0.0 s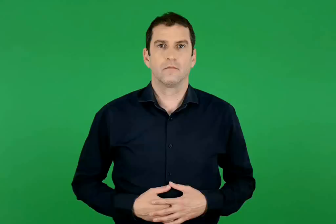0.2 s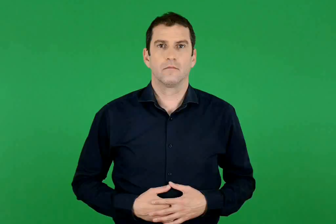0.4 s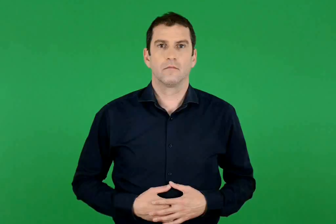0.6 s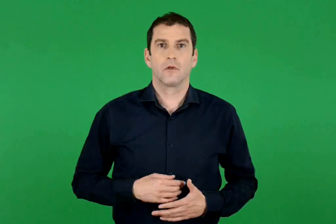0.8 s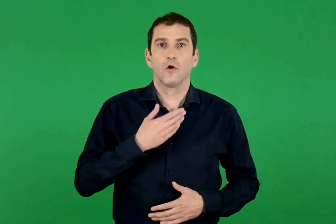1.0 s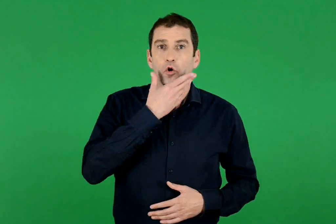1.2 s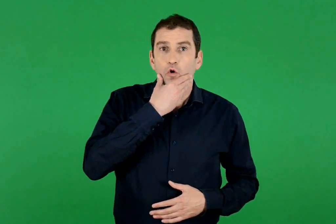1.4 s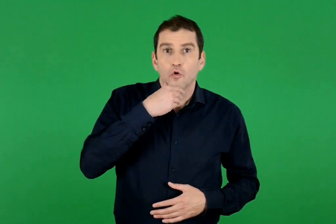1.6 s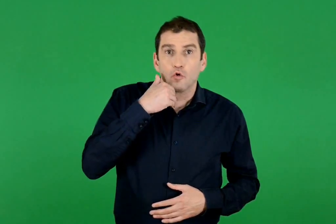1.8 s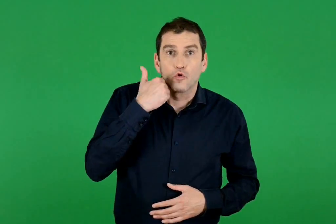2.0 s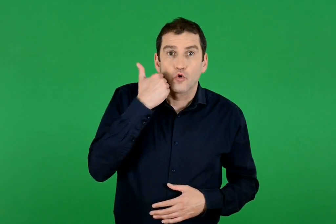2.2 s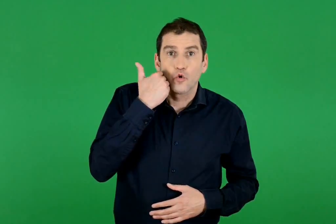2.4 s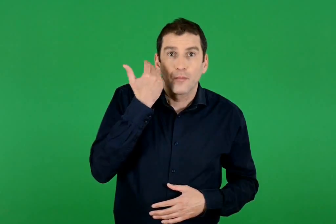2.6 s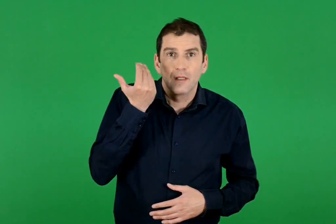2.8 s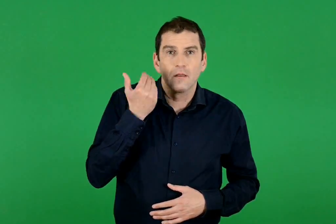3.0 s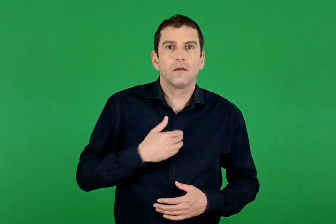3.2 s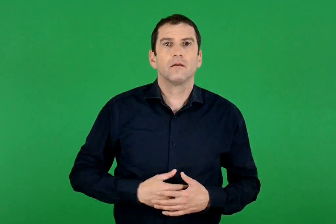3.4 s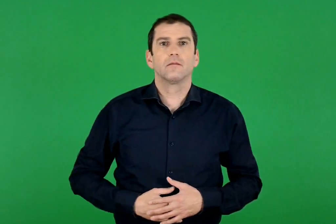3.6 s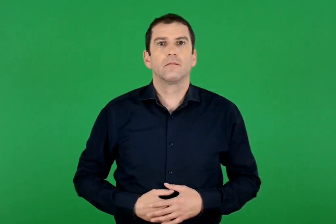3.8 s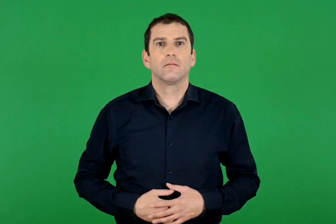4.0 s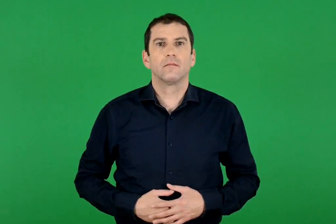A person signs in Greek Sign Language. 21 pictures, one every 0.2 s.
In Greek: ντροπή
